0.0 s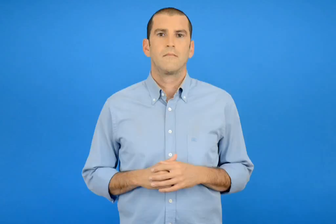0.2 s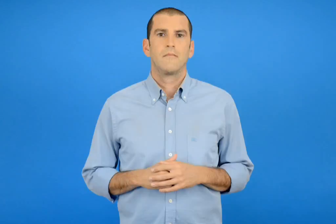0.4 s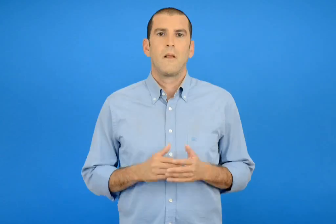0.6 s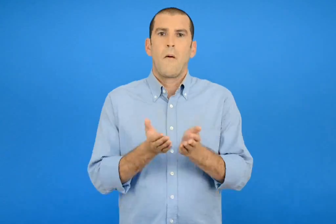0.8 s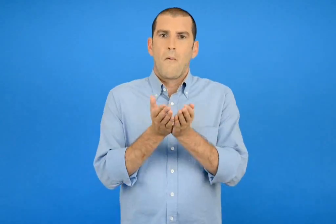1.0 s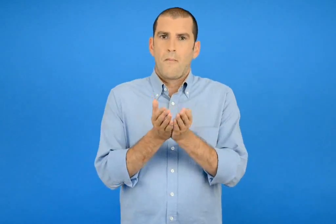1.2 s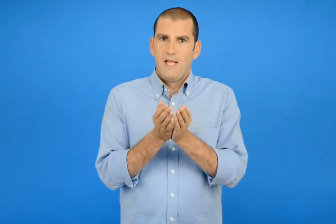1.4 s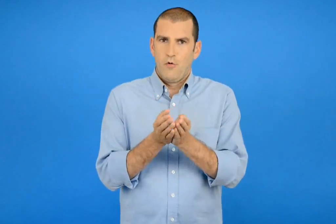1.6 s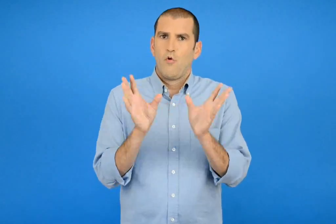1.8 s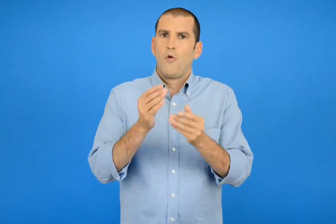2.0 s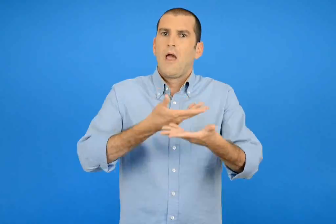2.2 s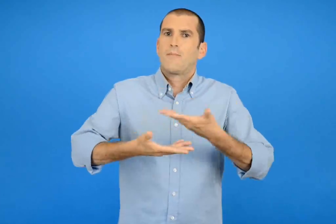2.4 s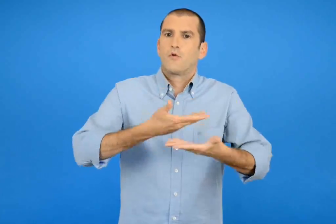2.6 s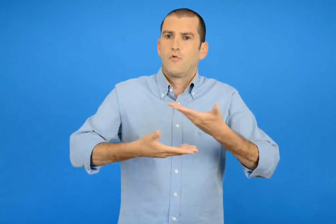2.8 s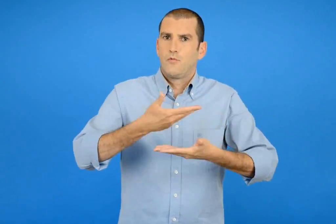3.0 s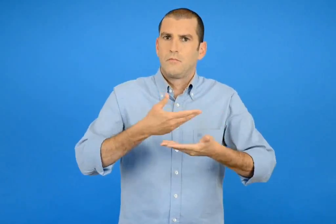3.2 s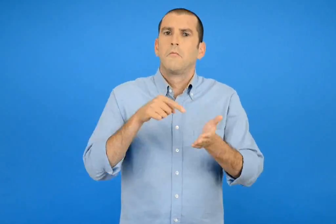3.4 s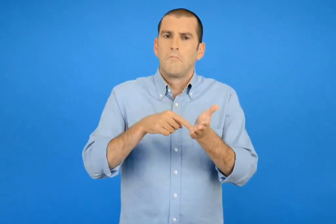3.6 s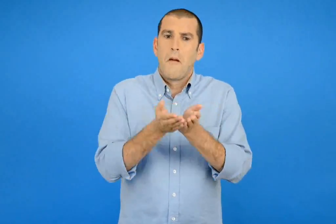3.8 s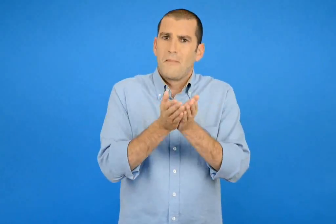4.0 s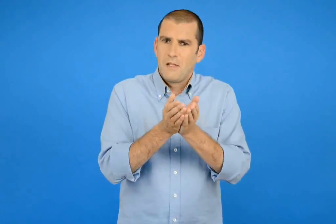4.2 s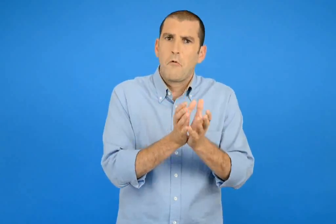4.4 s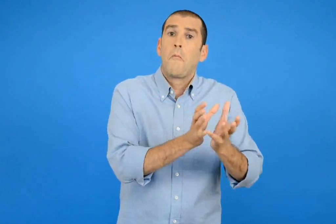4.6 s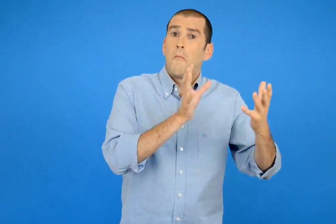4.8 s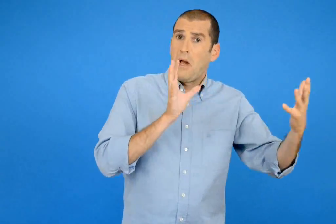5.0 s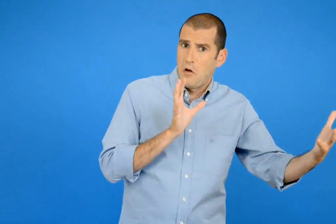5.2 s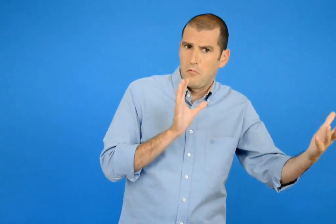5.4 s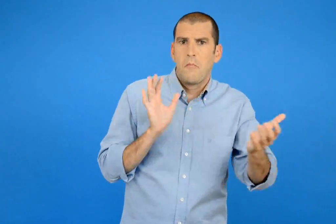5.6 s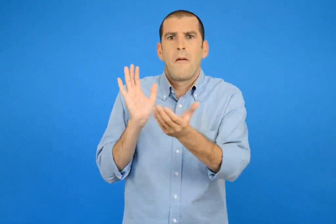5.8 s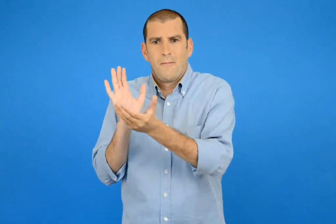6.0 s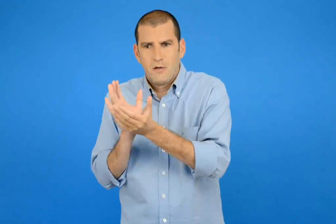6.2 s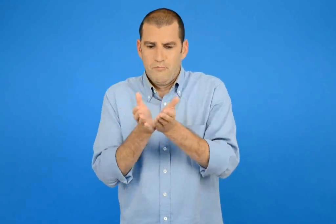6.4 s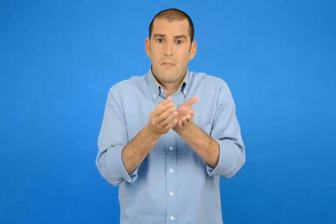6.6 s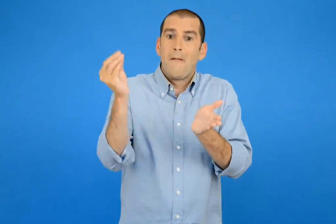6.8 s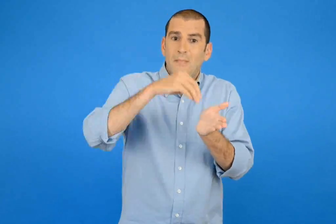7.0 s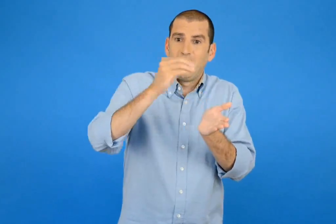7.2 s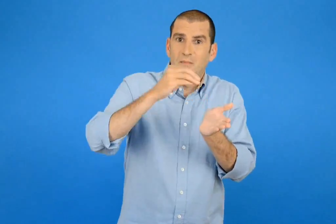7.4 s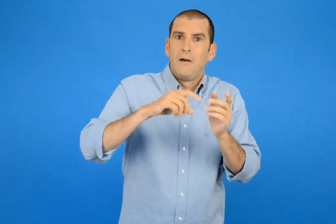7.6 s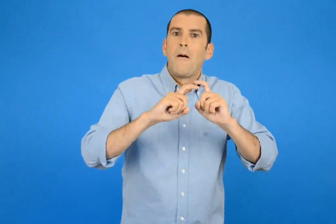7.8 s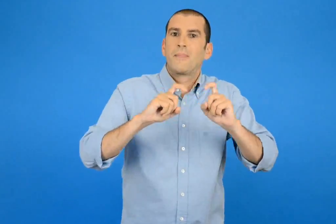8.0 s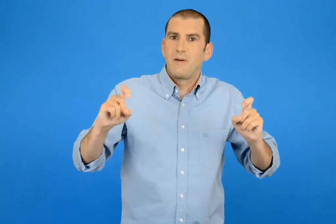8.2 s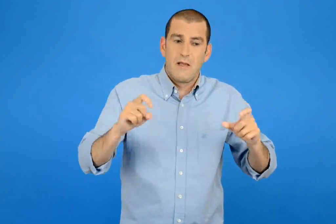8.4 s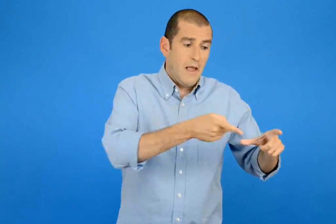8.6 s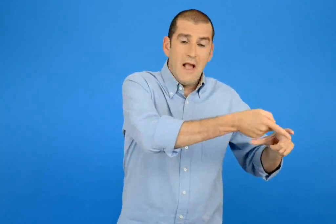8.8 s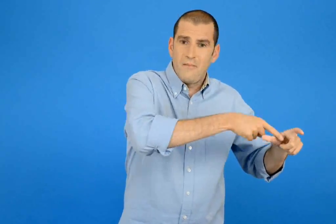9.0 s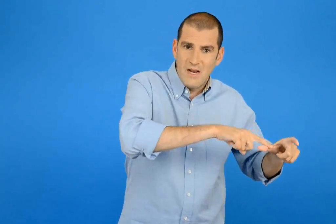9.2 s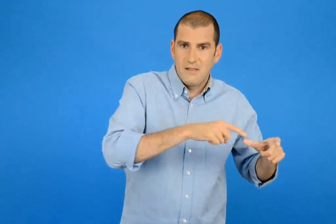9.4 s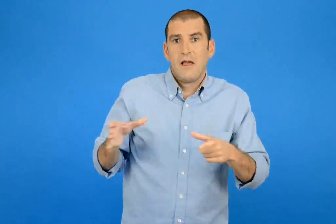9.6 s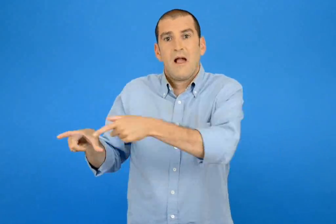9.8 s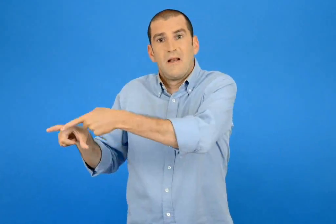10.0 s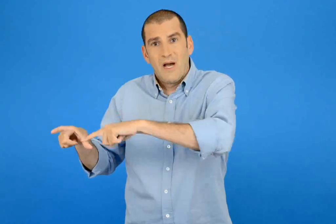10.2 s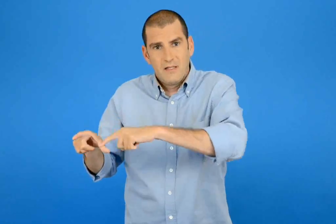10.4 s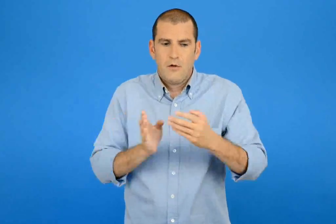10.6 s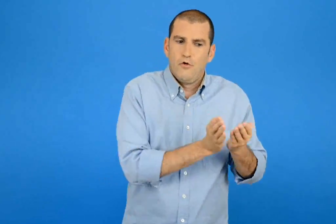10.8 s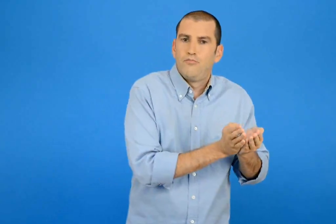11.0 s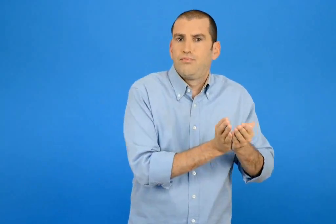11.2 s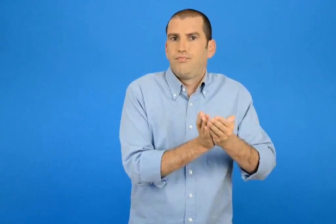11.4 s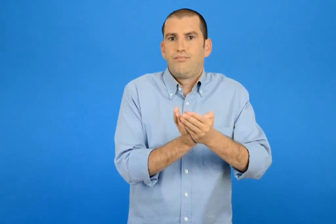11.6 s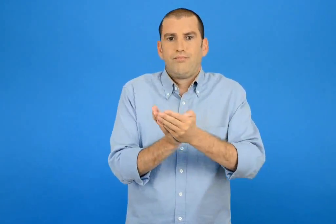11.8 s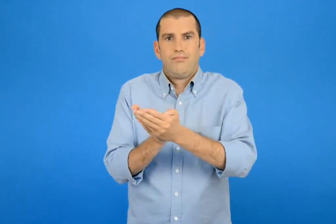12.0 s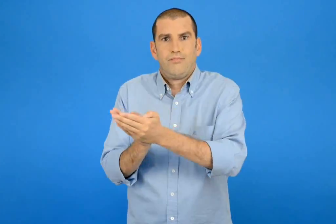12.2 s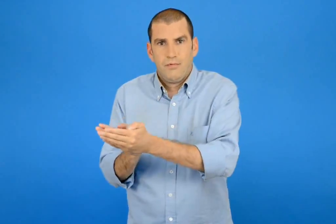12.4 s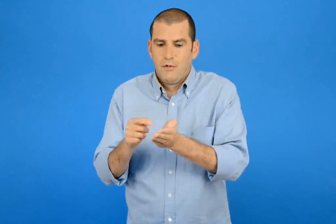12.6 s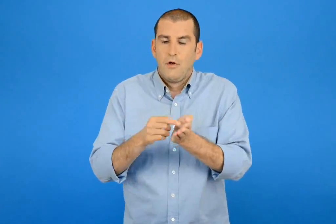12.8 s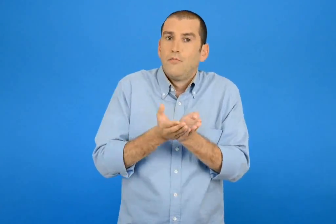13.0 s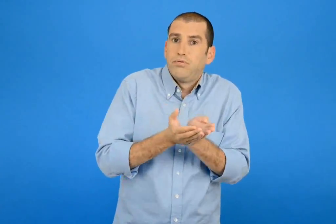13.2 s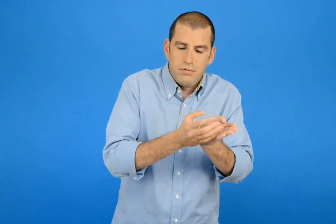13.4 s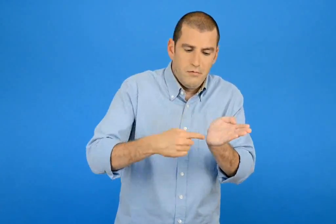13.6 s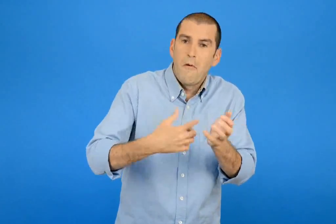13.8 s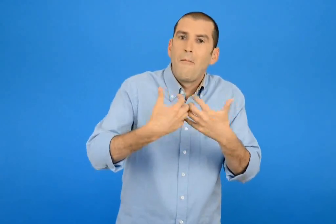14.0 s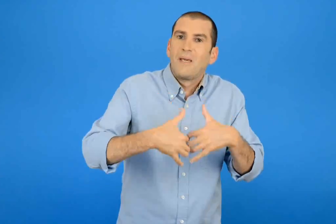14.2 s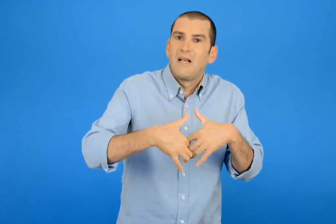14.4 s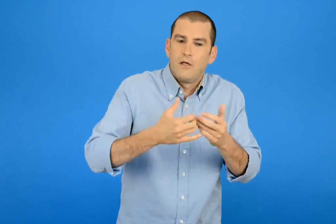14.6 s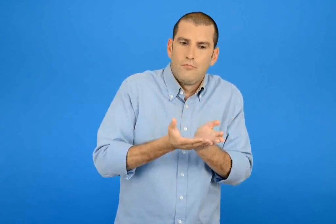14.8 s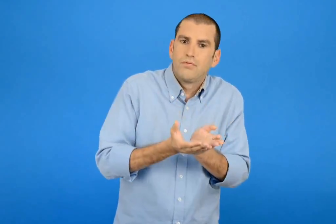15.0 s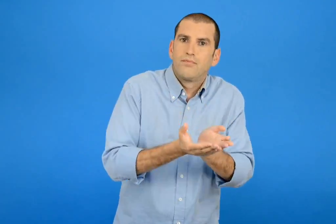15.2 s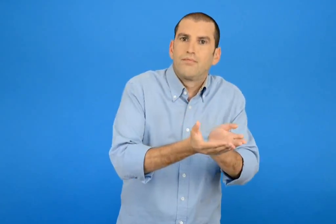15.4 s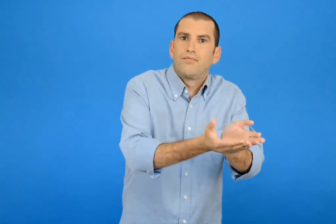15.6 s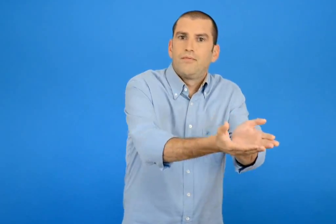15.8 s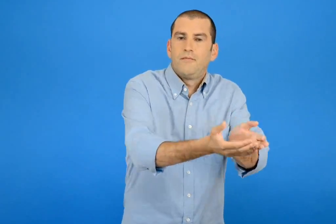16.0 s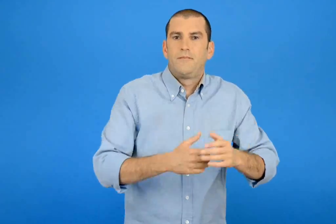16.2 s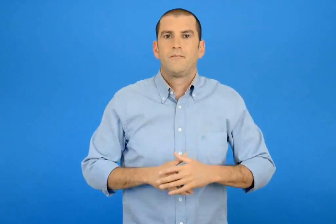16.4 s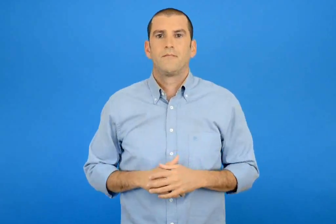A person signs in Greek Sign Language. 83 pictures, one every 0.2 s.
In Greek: εμπορικό πλοίο μεγάλο η μικρό πλοίο που μεταφέρει πράγματα από λιμάνι σε λιμάνι κινείται με μηχανές
